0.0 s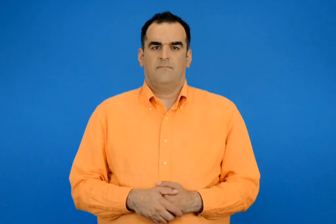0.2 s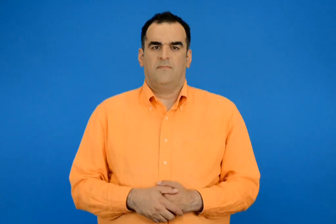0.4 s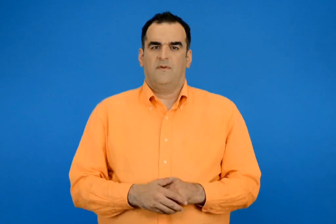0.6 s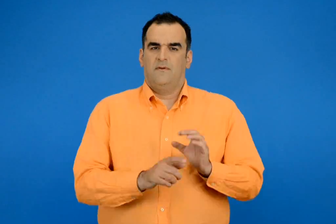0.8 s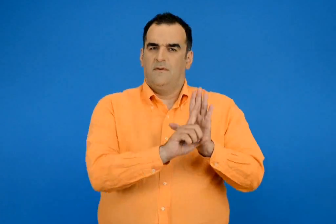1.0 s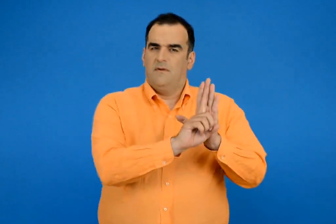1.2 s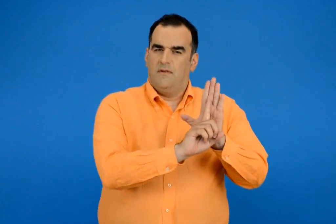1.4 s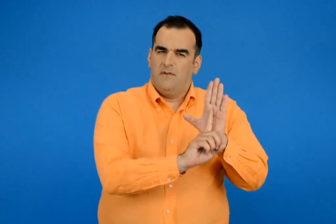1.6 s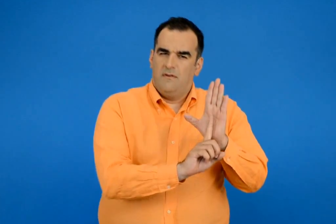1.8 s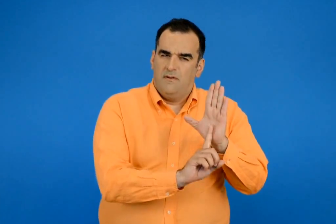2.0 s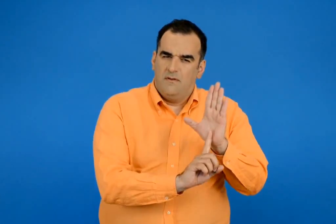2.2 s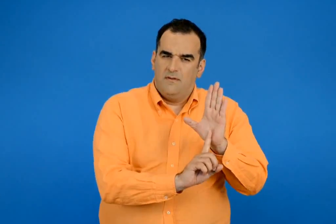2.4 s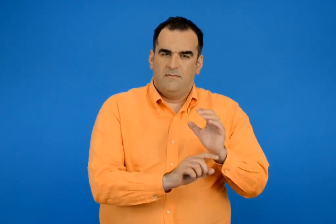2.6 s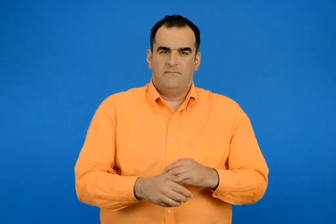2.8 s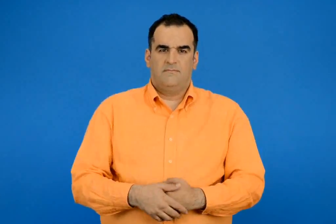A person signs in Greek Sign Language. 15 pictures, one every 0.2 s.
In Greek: χαμηλή
